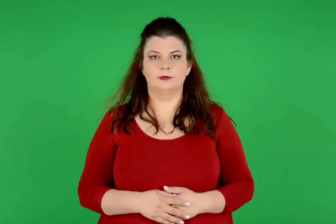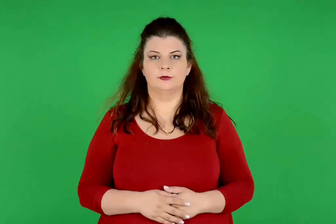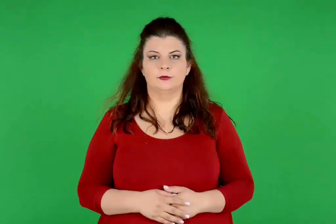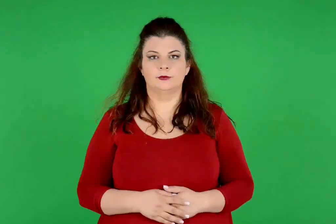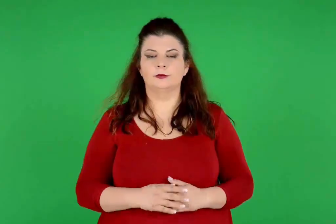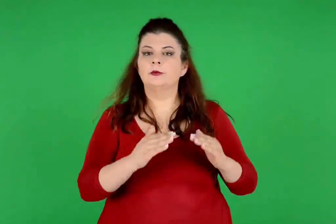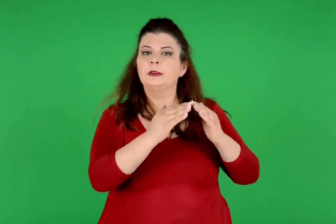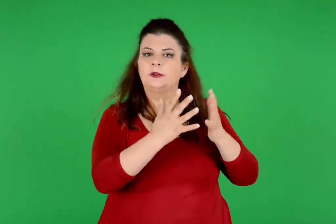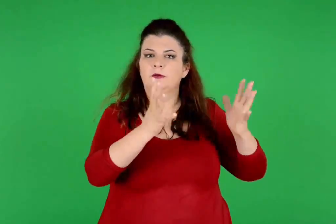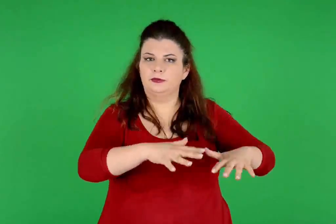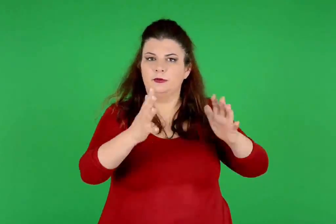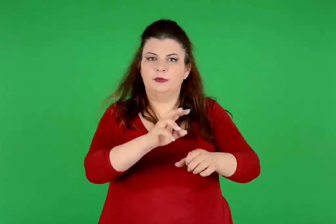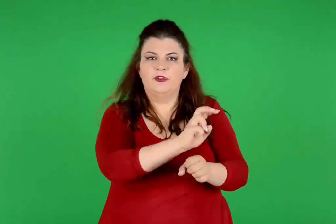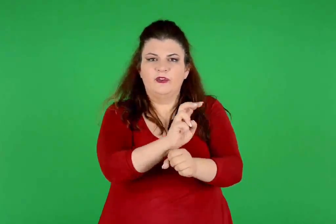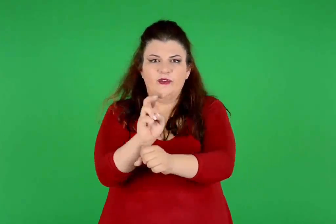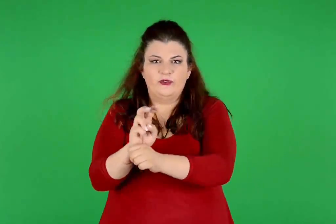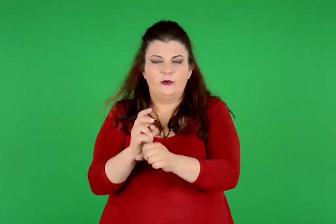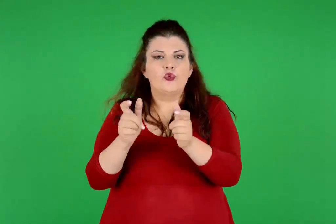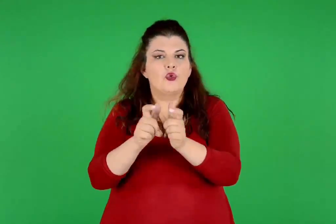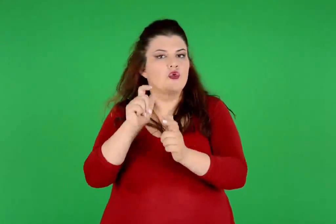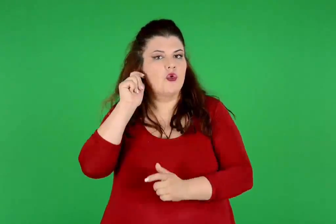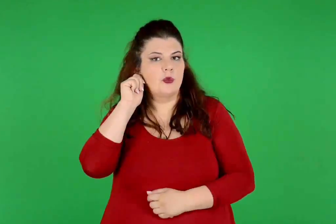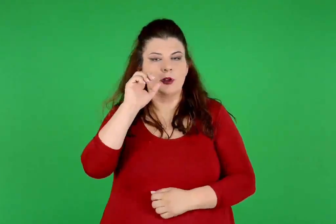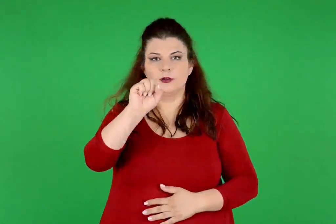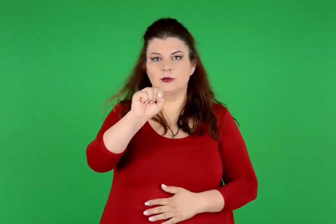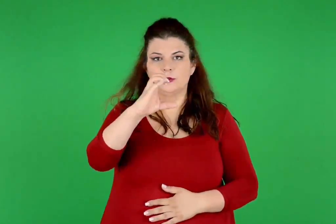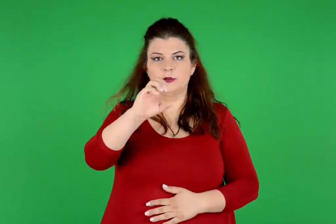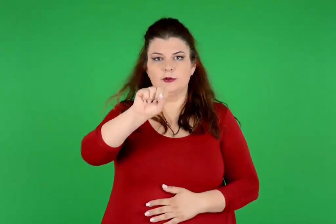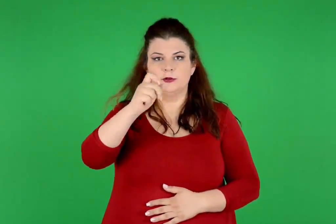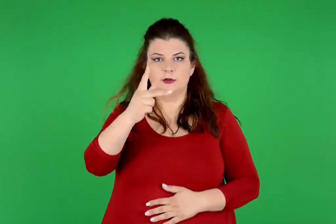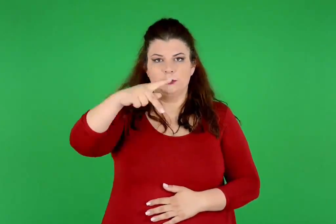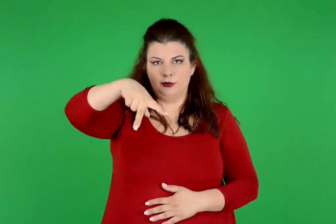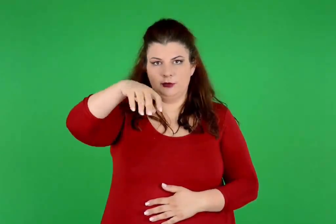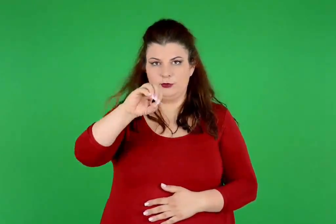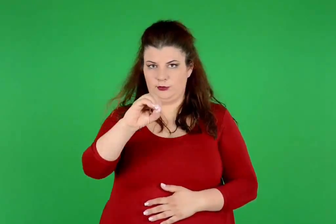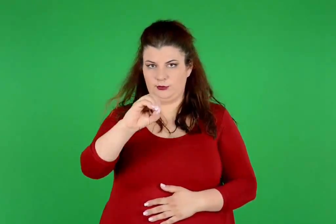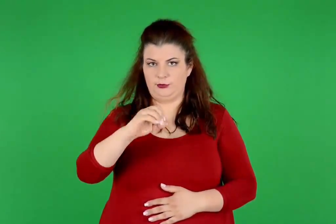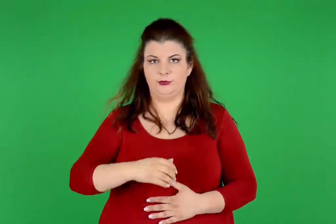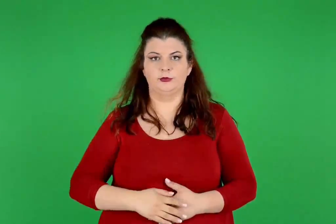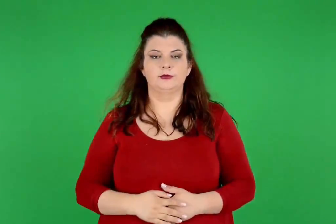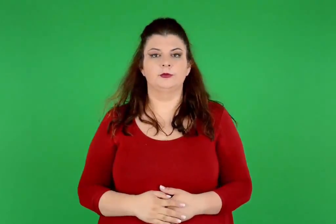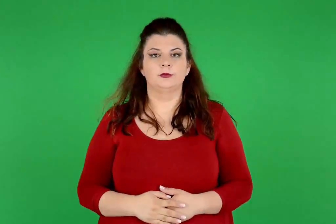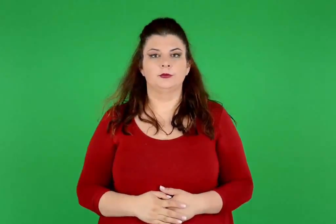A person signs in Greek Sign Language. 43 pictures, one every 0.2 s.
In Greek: τα ερείπια του σέσκλου
